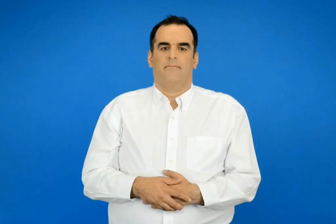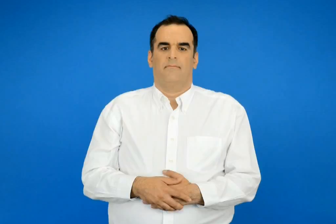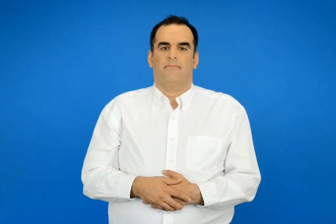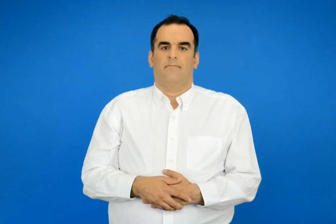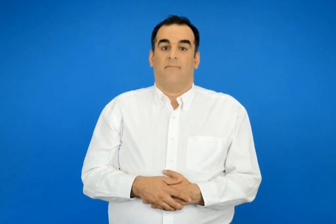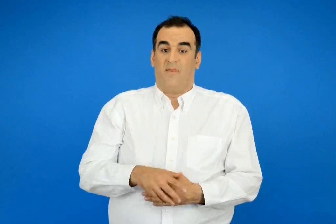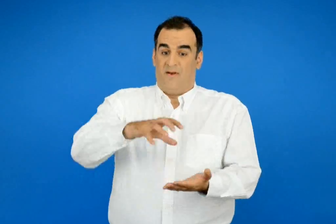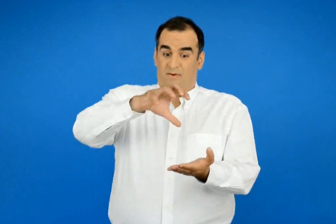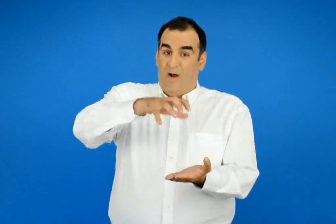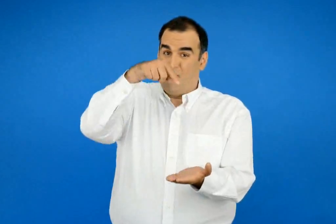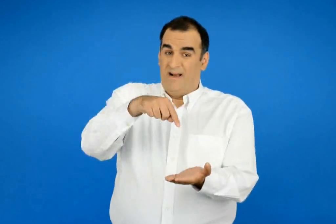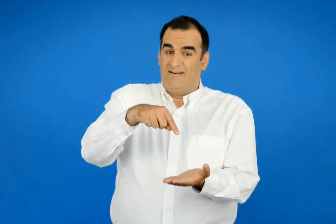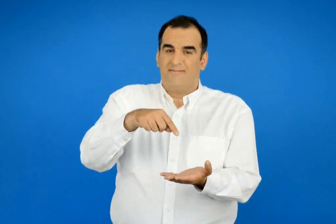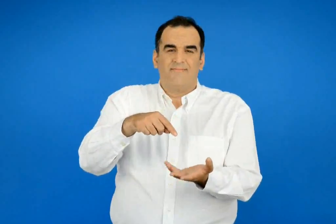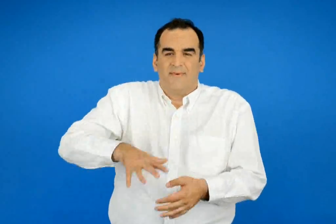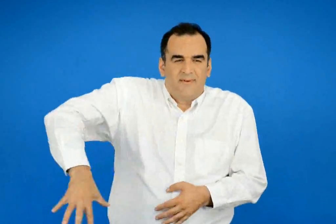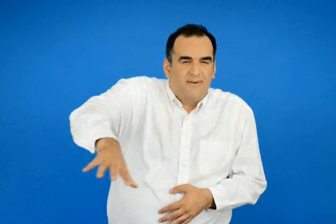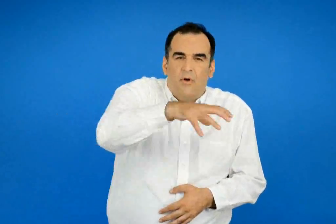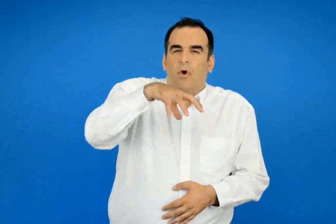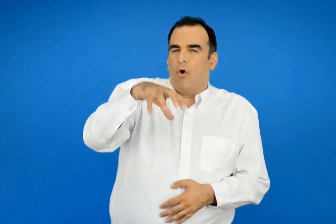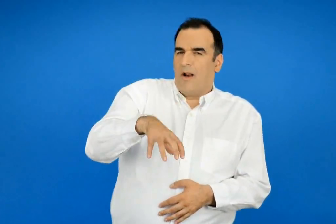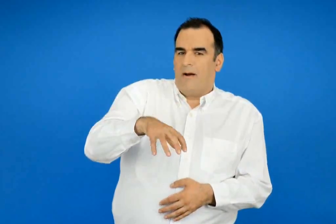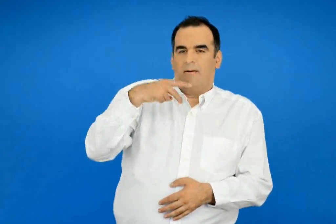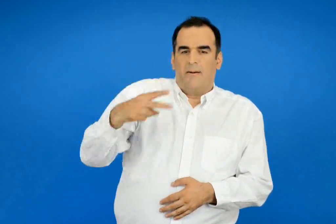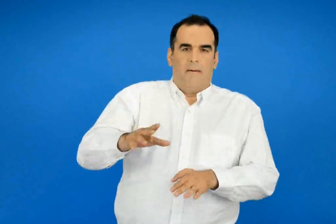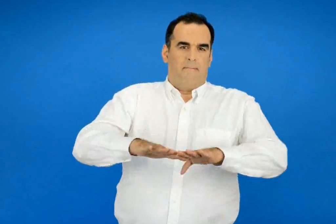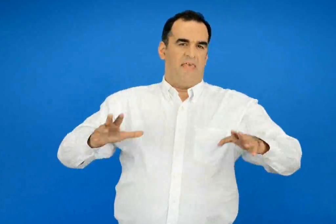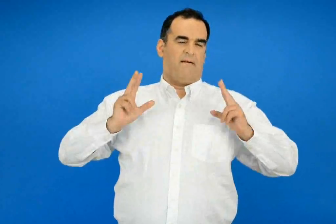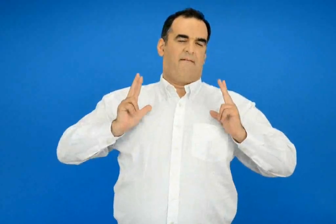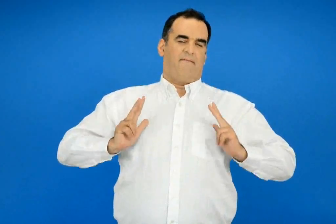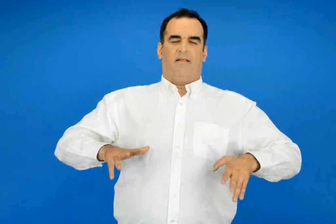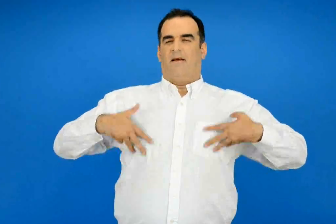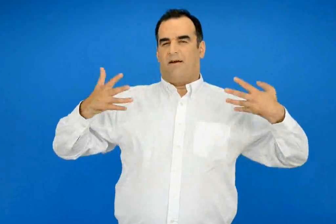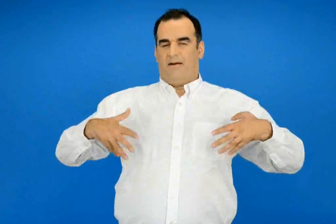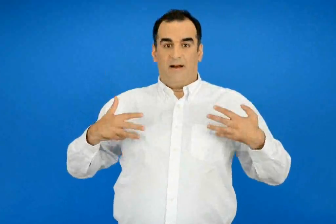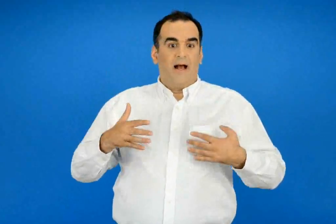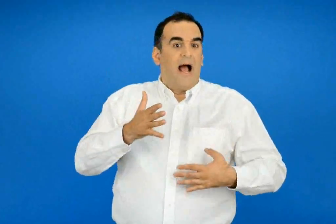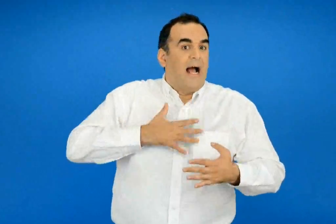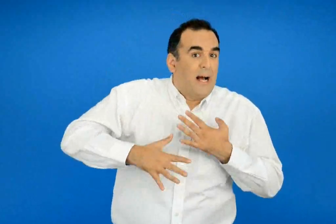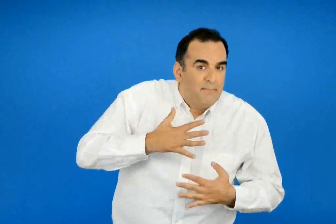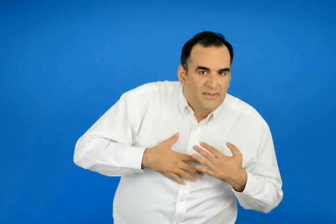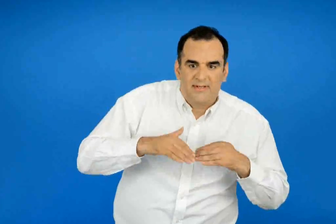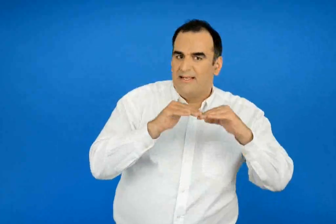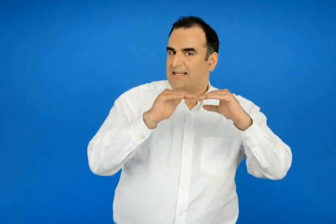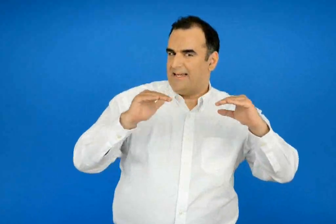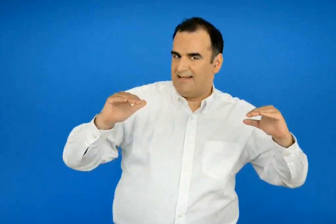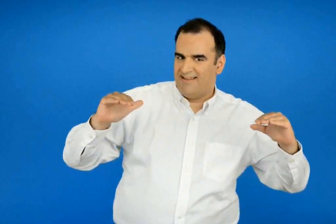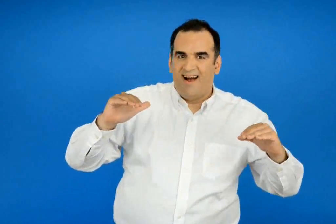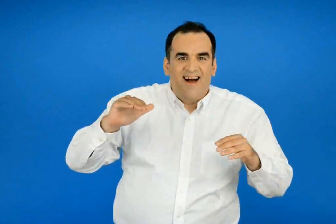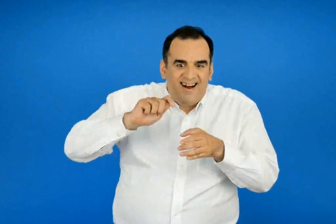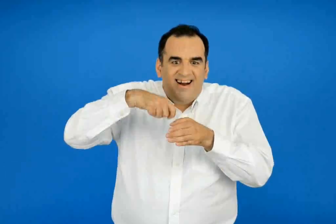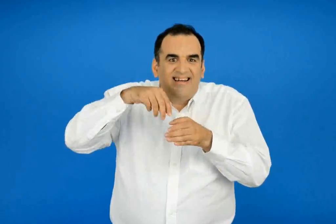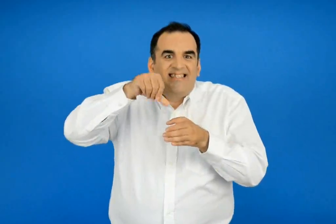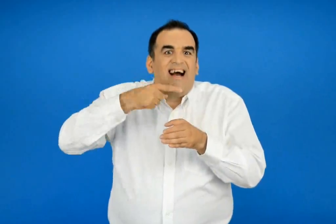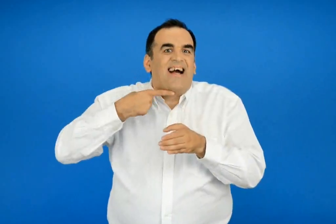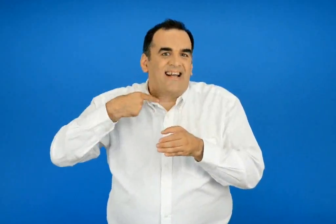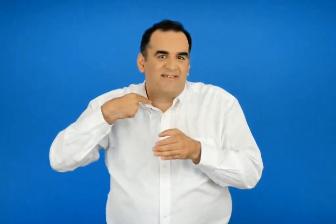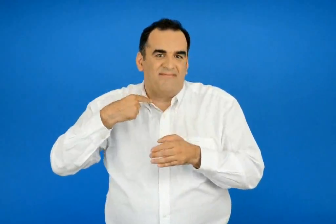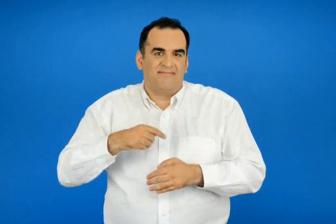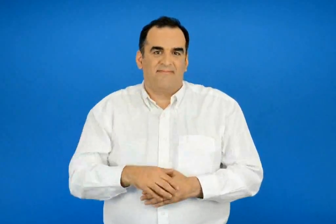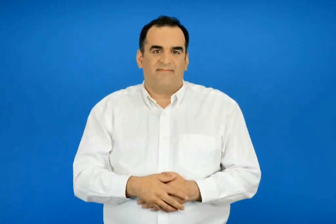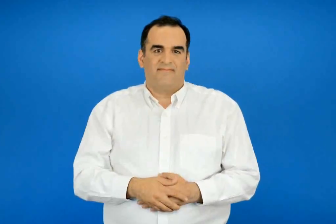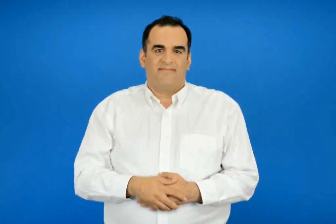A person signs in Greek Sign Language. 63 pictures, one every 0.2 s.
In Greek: χωχαρουπα είναι η χώρα των χαρούμενων παιδιών της αγάπης της ειρήνης των γλυκών ζαχαρωτών
